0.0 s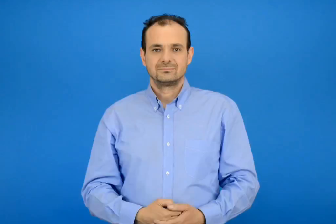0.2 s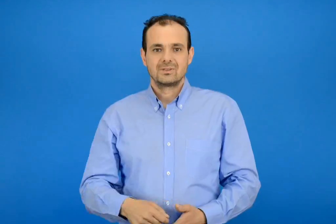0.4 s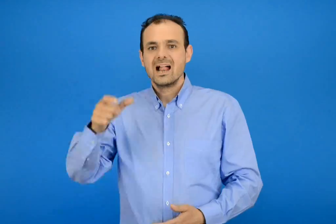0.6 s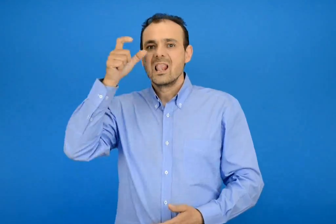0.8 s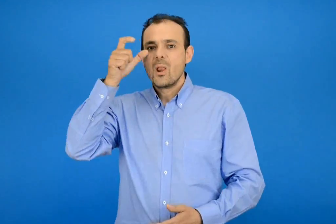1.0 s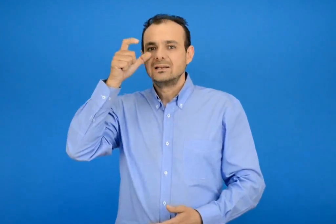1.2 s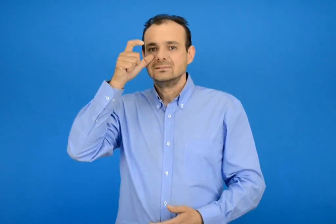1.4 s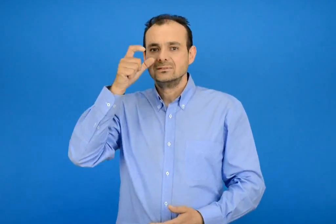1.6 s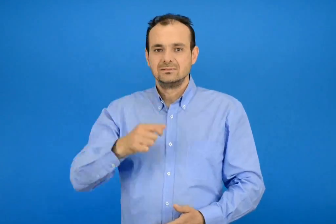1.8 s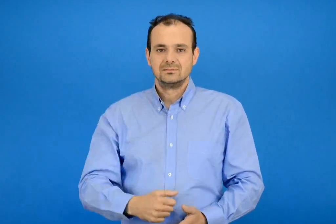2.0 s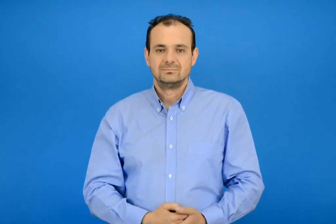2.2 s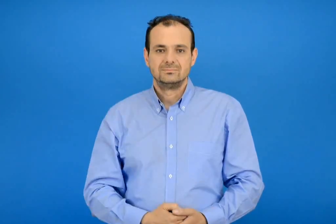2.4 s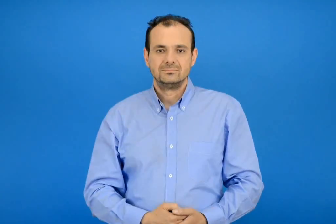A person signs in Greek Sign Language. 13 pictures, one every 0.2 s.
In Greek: νικόλας
